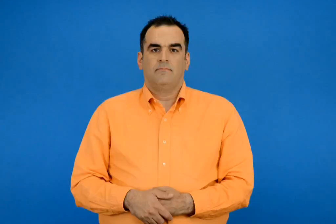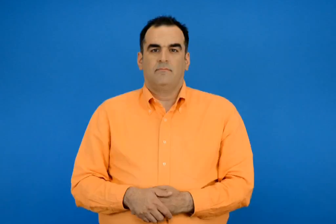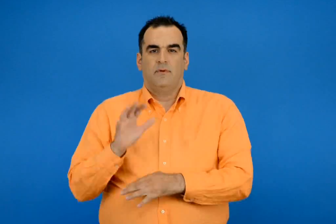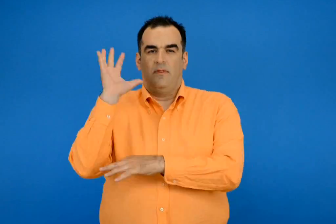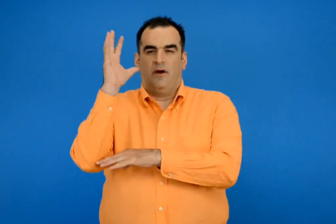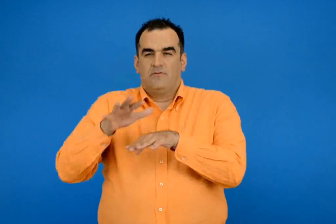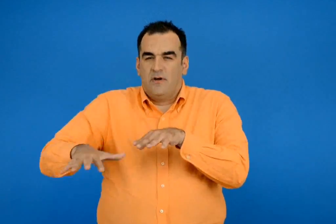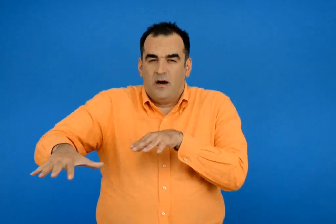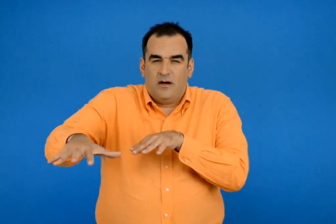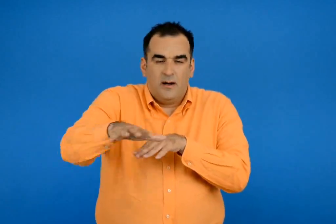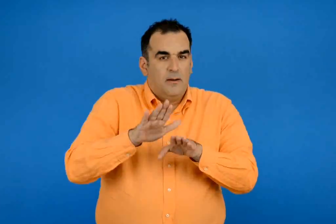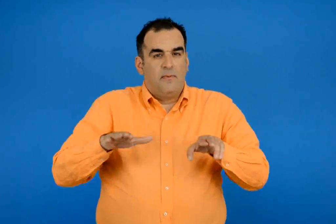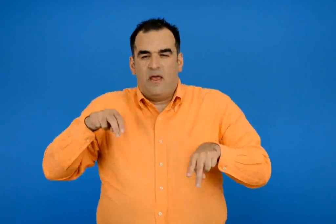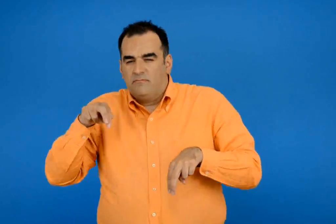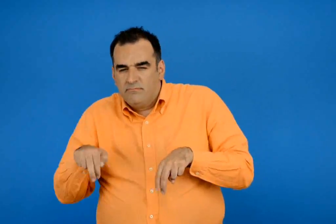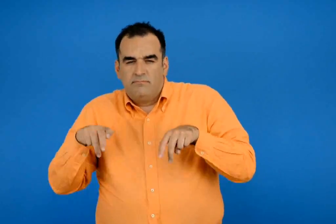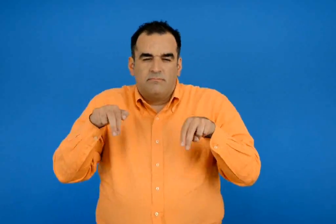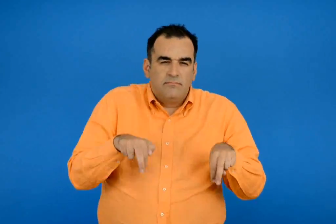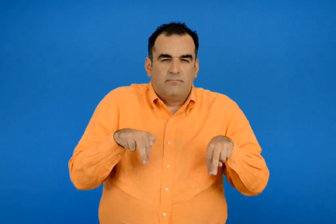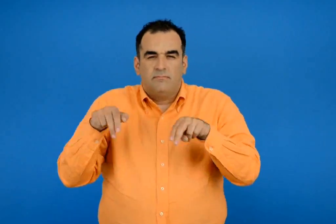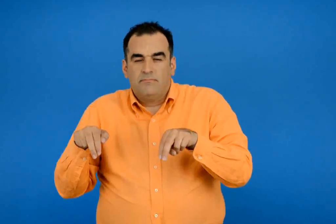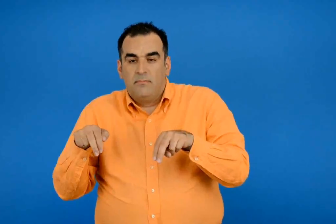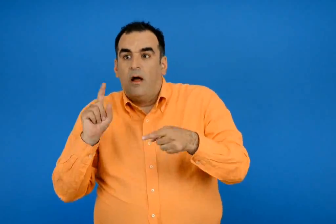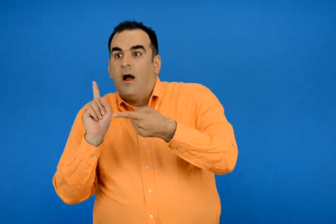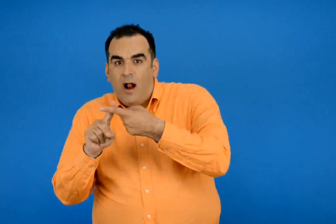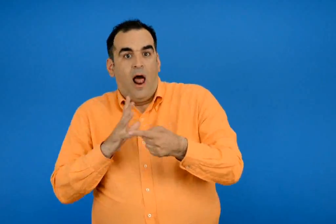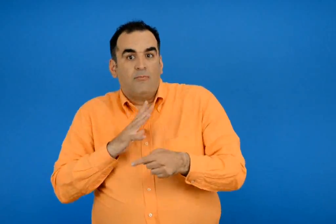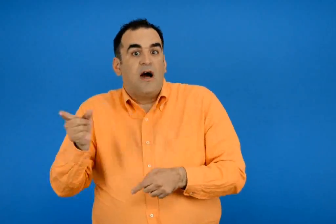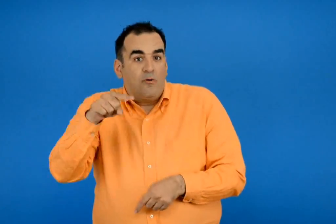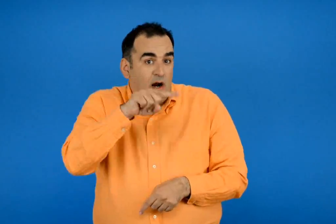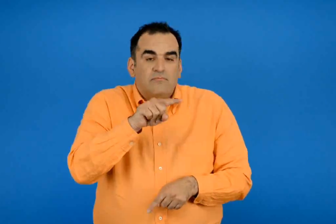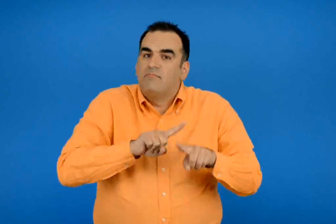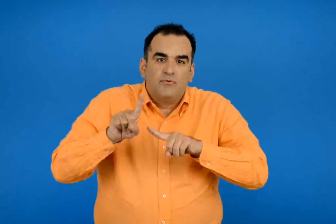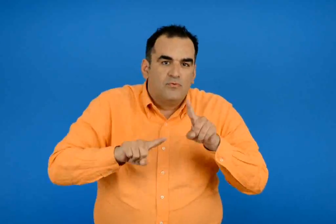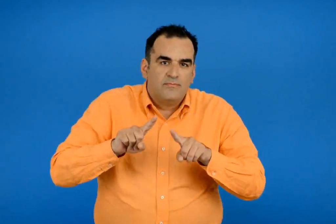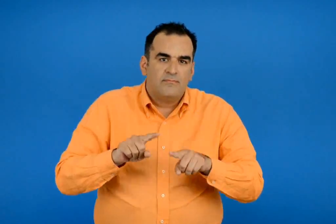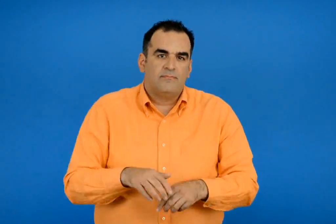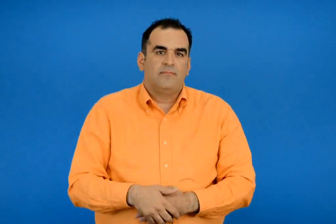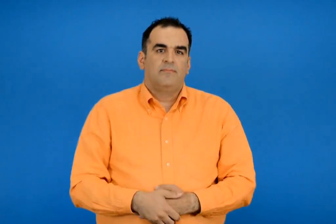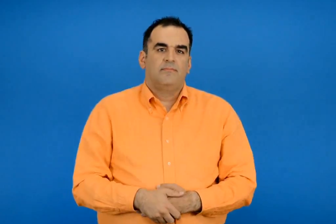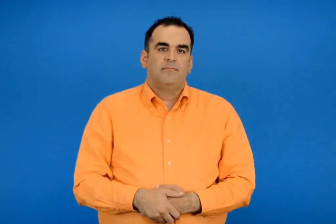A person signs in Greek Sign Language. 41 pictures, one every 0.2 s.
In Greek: ποιους άλλους ανθρώπους θα μπορούσαν να έχουν συναντήσει τα παιδιά στο δάσος ;
